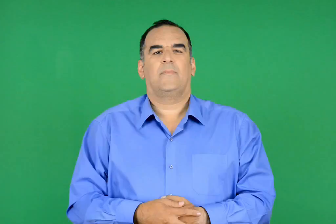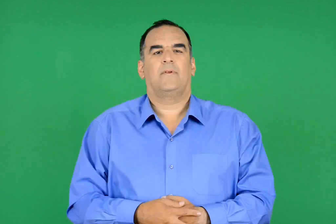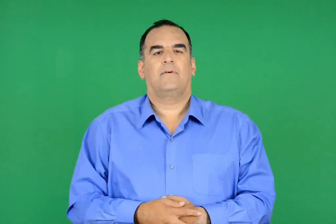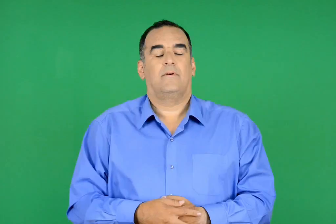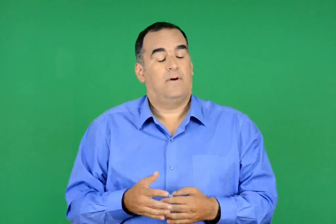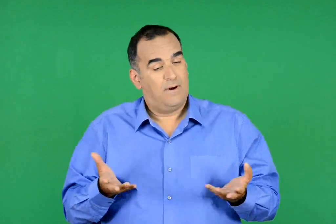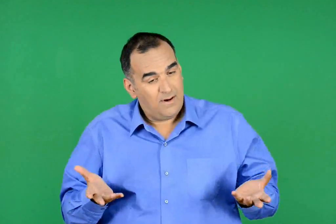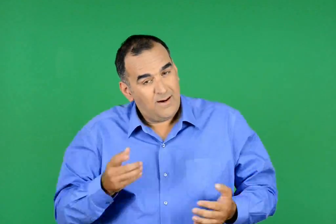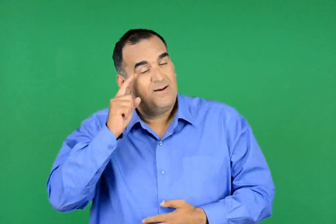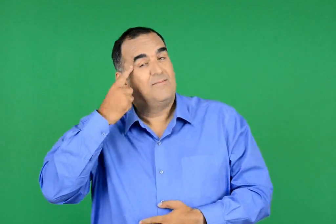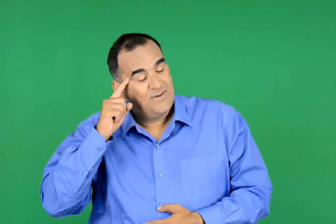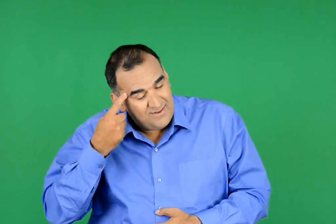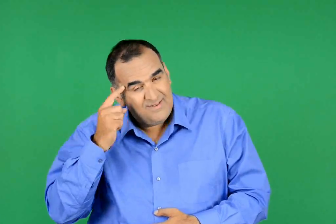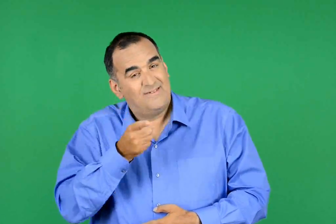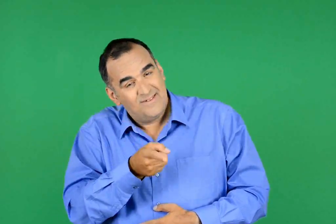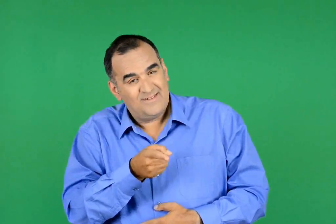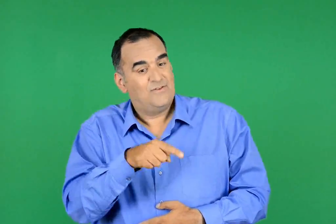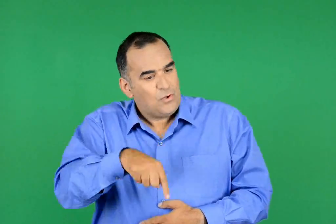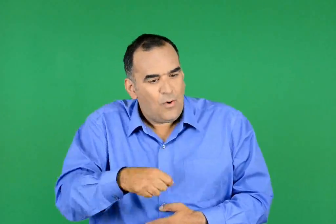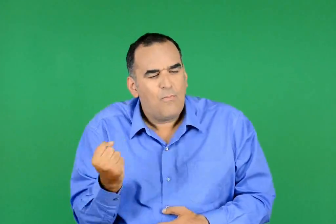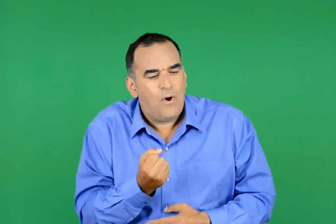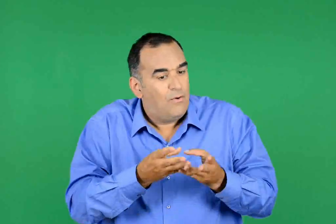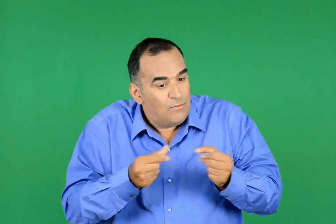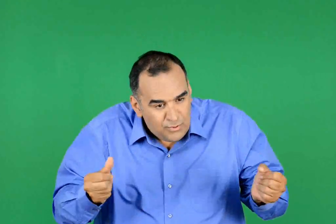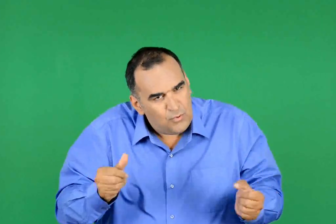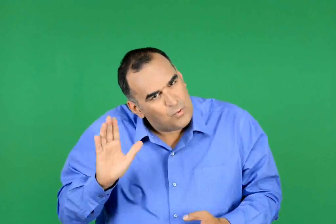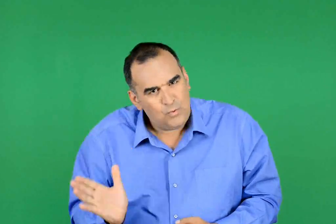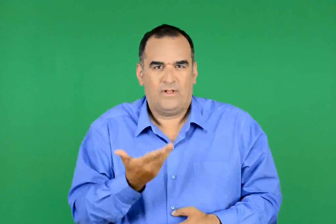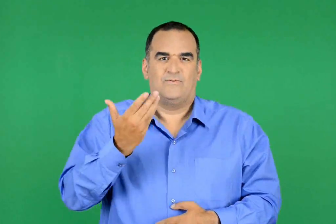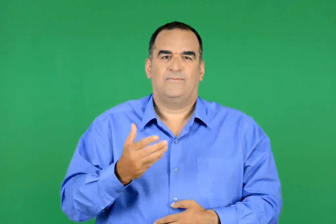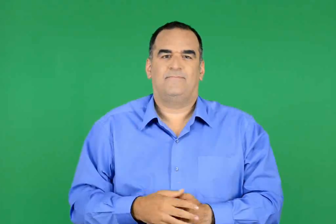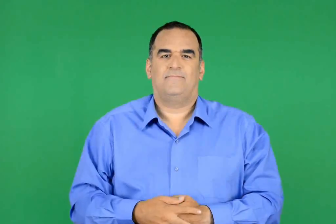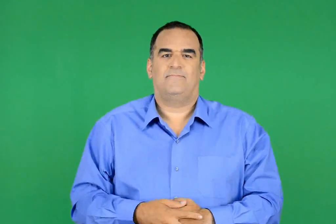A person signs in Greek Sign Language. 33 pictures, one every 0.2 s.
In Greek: μπα , τον κατέργαρο σου πέρασε τουλάχιστο τώρα ;
